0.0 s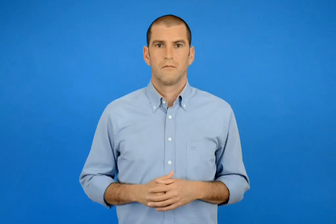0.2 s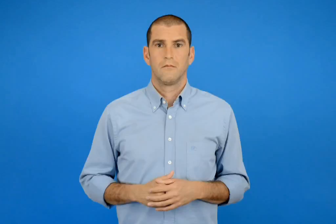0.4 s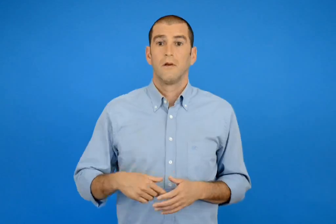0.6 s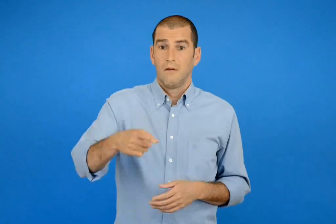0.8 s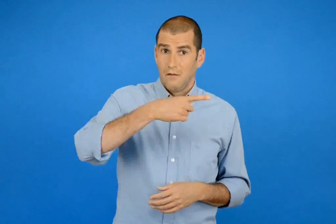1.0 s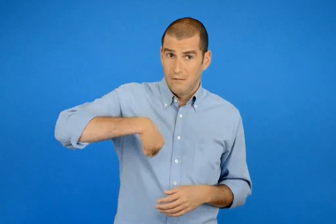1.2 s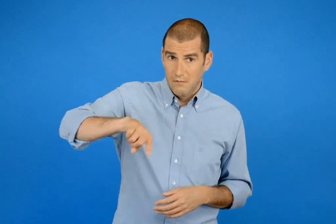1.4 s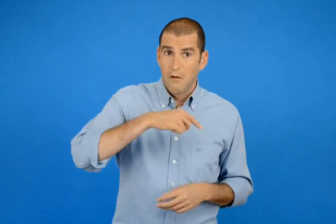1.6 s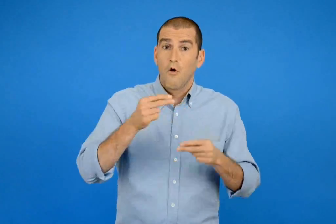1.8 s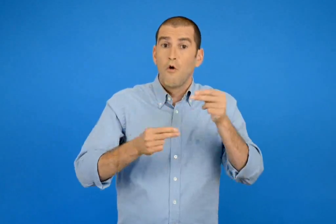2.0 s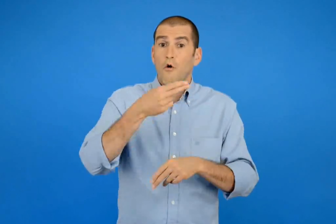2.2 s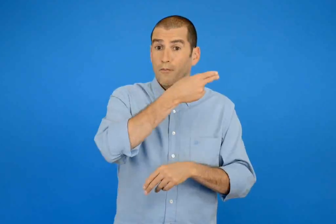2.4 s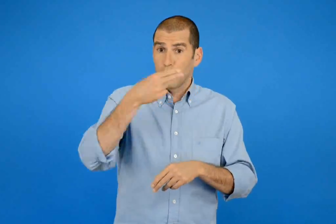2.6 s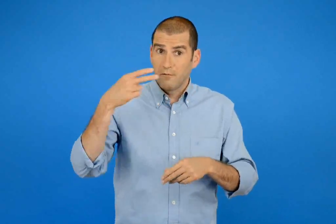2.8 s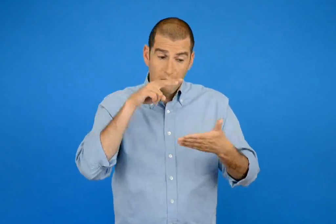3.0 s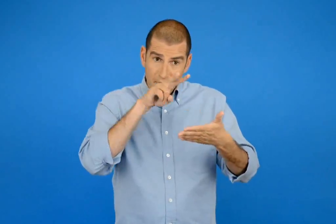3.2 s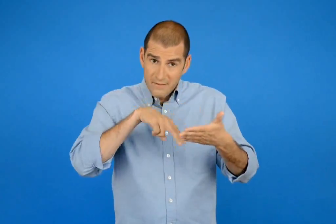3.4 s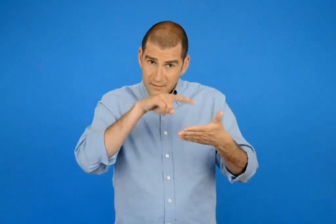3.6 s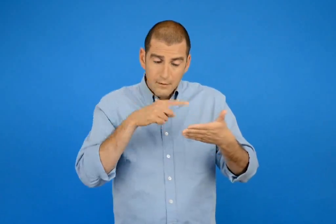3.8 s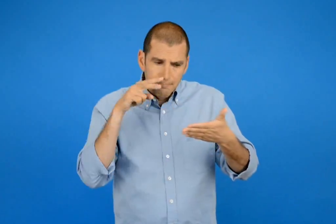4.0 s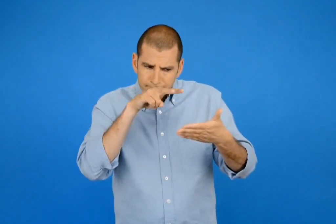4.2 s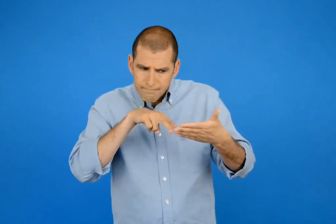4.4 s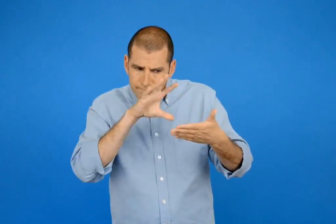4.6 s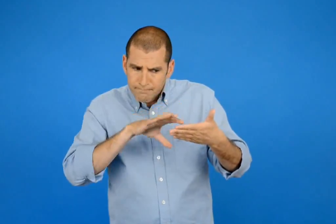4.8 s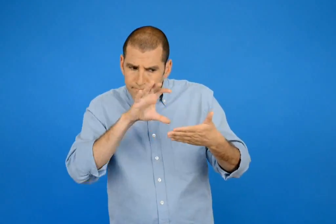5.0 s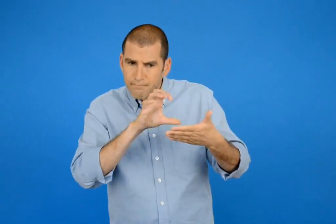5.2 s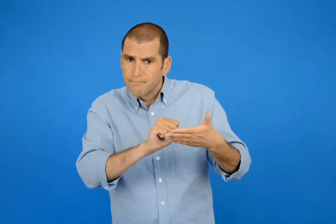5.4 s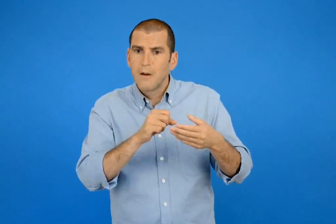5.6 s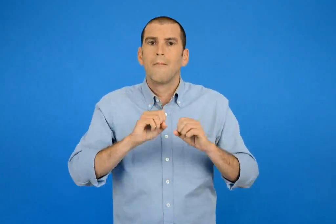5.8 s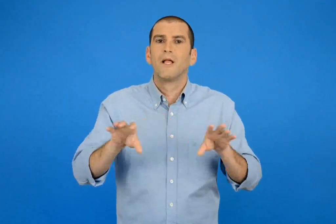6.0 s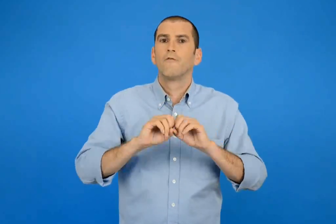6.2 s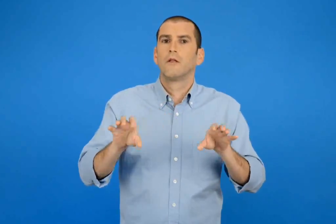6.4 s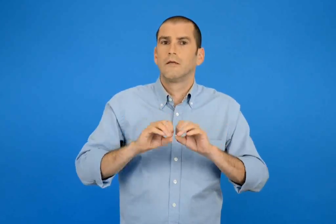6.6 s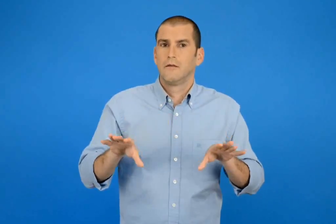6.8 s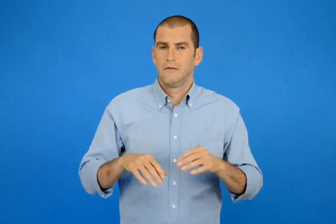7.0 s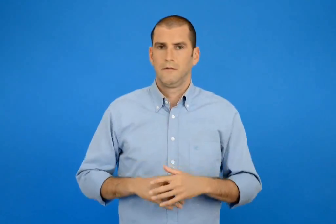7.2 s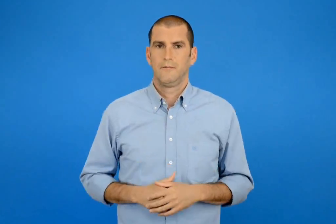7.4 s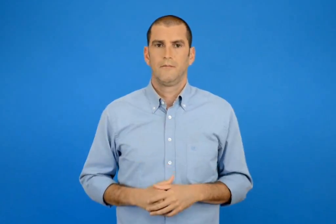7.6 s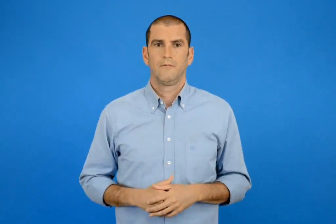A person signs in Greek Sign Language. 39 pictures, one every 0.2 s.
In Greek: όταν διαβάζουμε ένα πρόβλημα μελετάμε όλες τις πληροφορίες
